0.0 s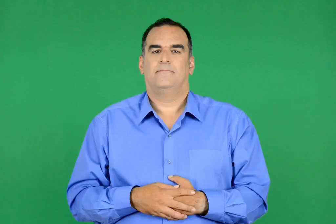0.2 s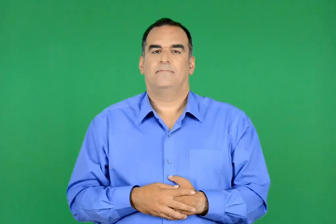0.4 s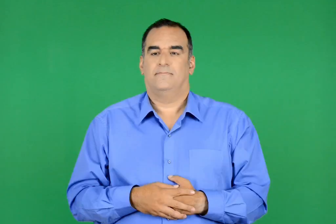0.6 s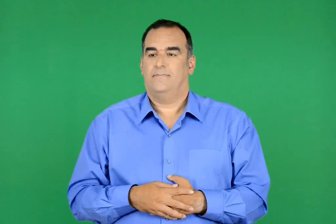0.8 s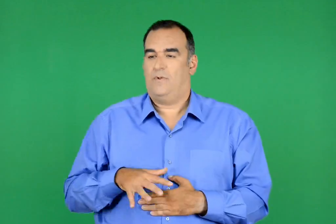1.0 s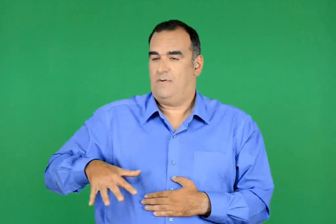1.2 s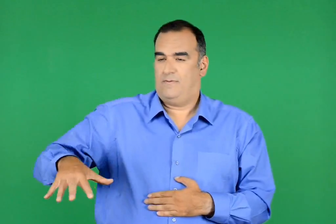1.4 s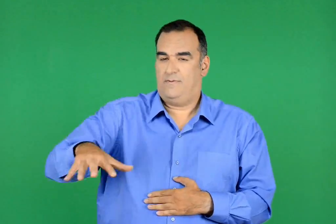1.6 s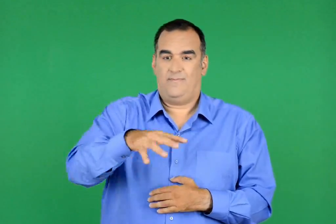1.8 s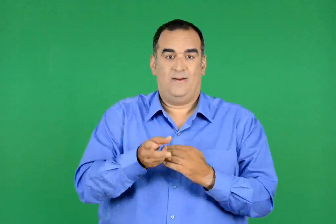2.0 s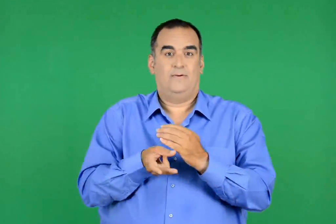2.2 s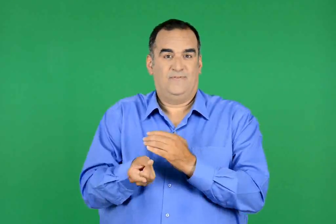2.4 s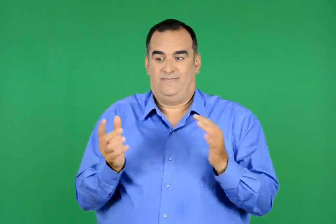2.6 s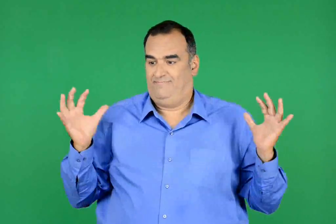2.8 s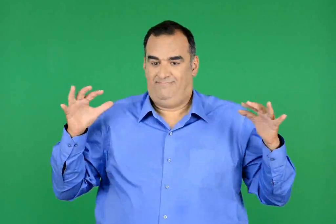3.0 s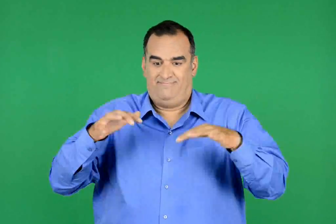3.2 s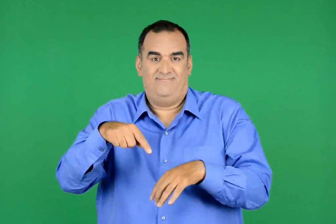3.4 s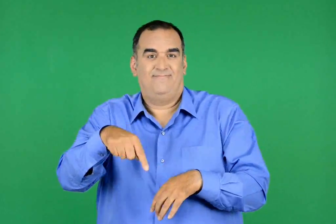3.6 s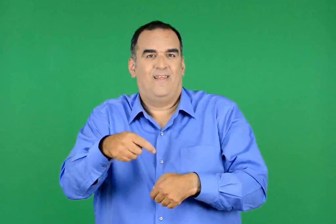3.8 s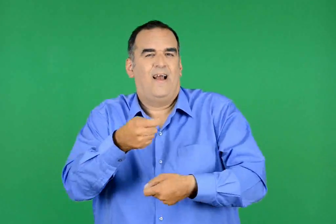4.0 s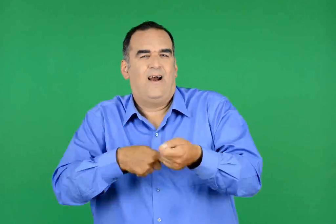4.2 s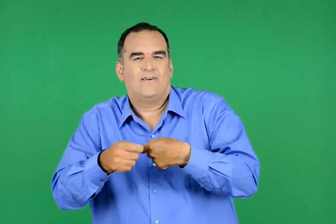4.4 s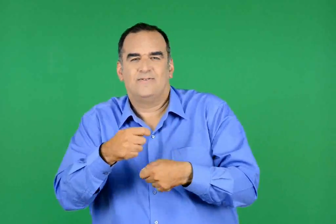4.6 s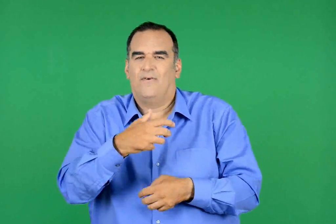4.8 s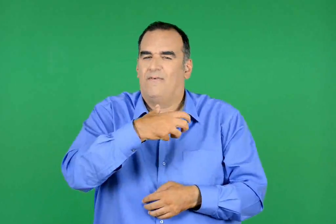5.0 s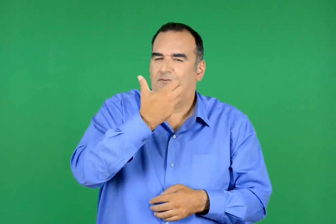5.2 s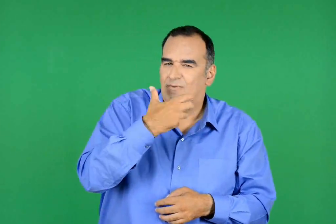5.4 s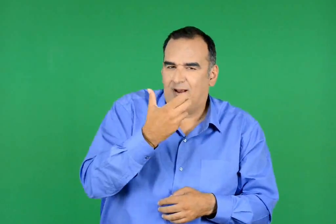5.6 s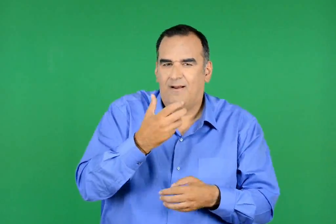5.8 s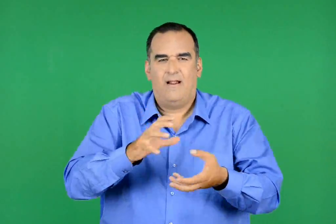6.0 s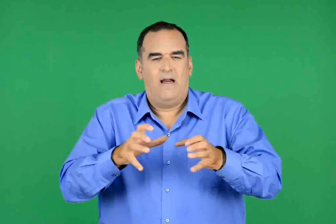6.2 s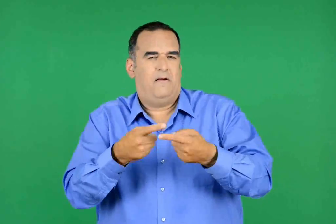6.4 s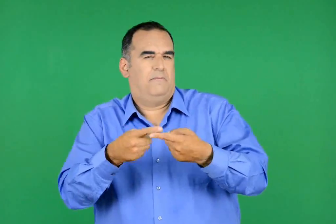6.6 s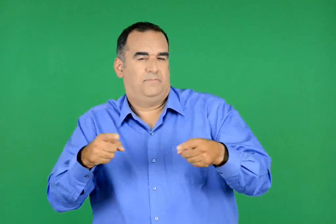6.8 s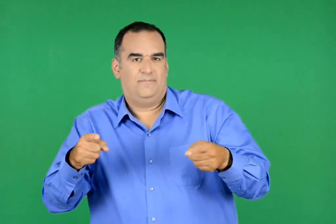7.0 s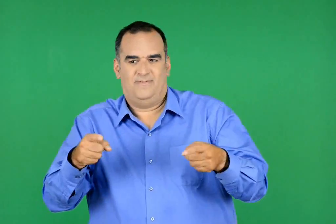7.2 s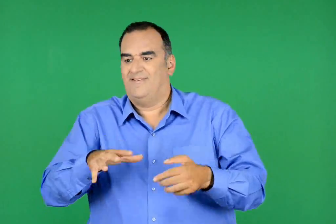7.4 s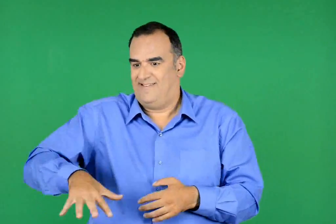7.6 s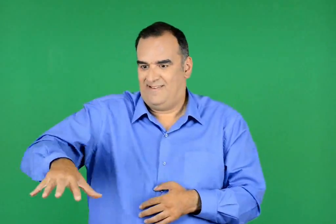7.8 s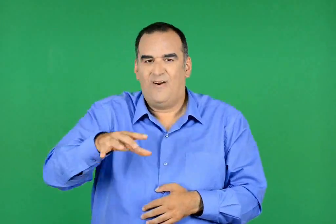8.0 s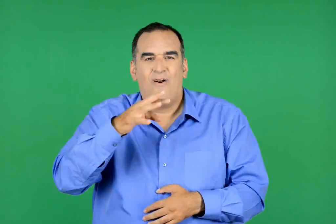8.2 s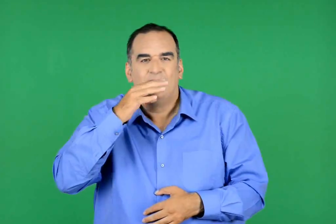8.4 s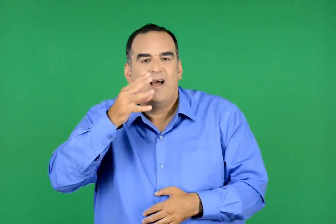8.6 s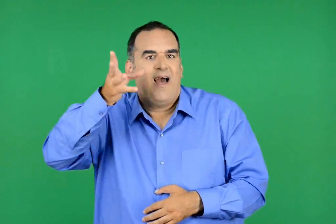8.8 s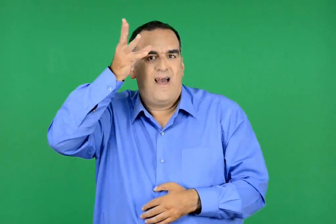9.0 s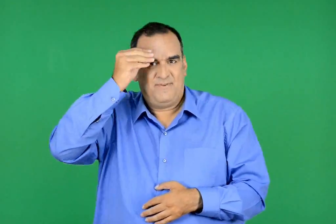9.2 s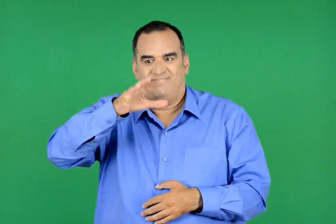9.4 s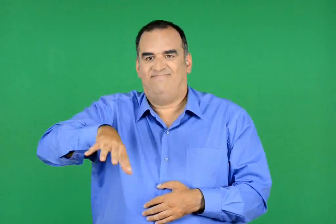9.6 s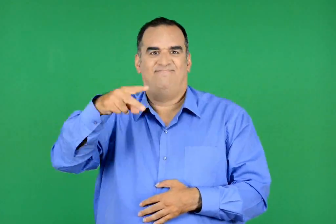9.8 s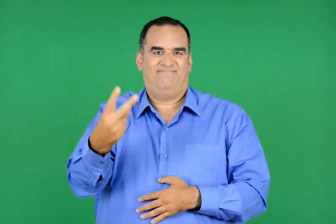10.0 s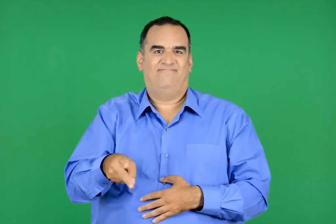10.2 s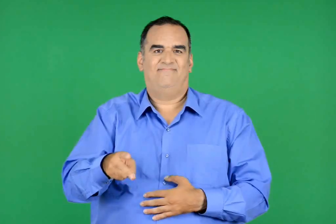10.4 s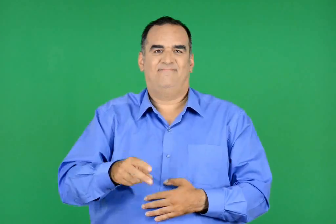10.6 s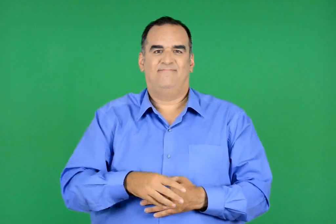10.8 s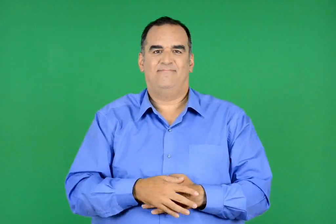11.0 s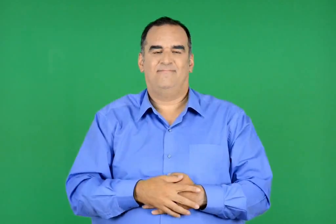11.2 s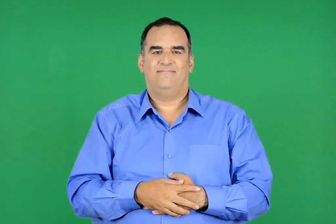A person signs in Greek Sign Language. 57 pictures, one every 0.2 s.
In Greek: όλοι σχεδόν οι πρόσφυγες έρχονται κι αγοράζουν φρούτα και κηπευτικά και είναι φυσικό να έχουν µάθει οι ντόπιοι τη γλώσσα µας
